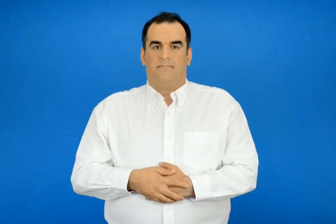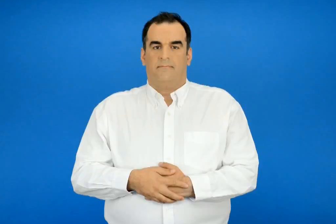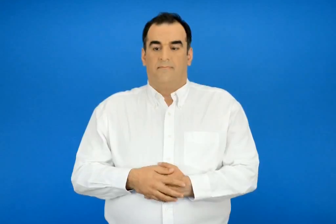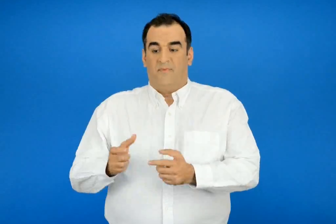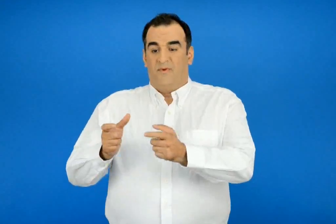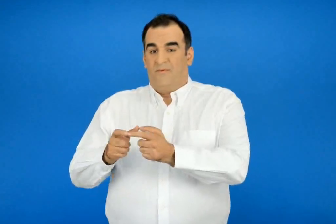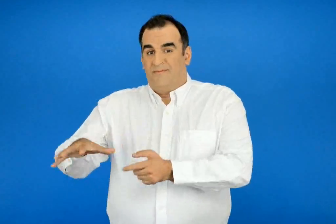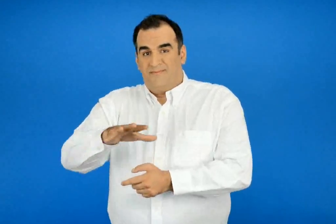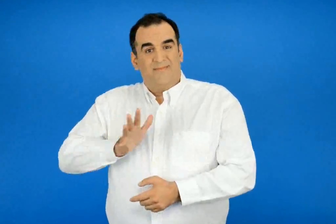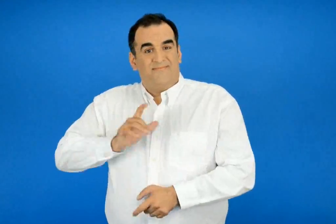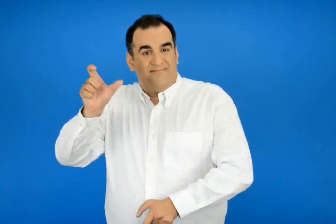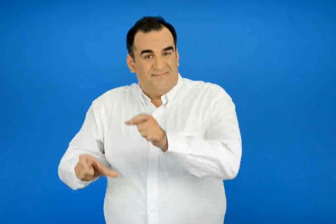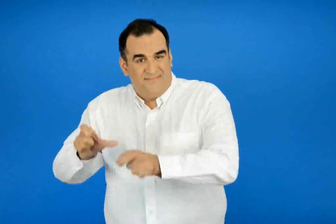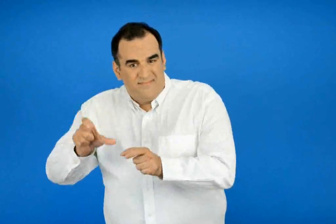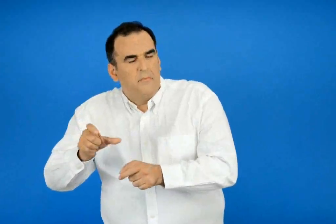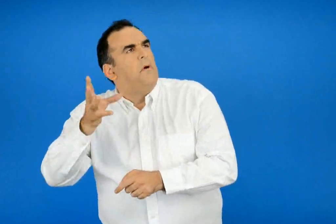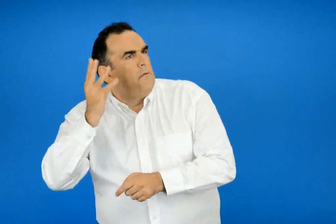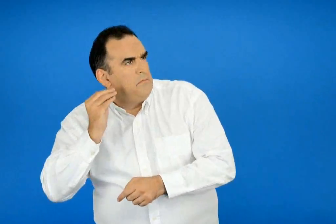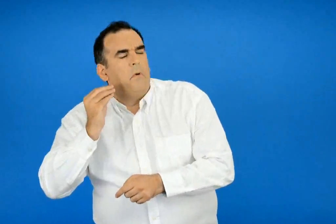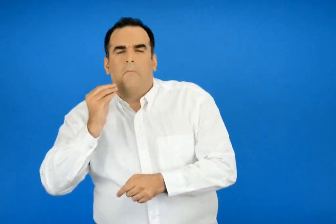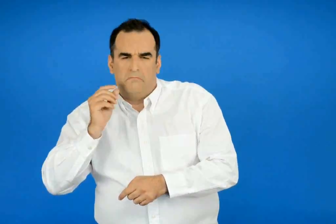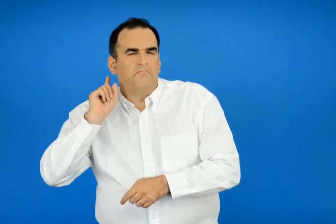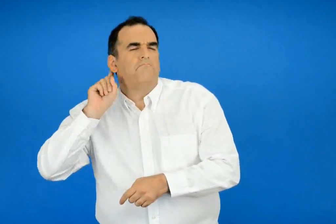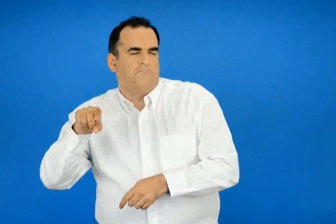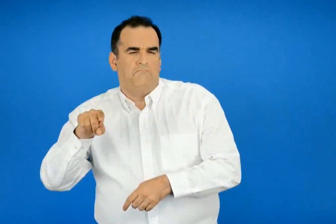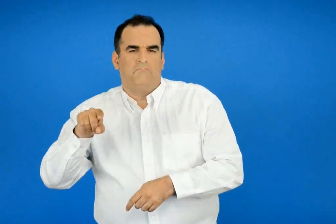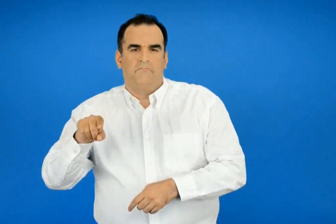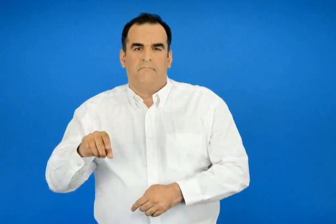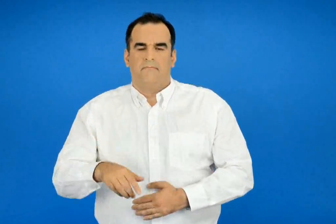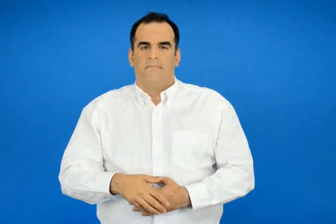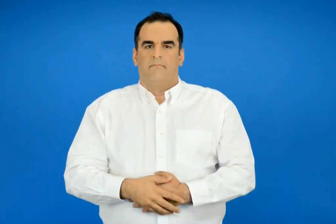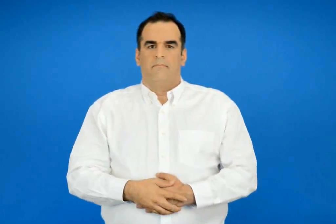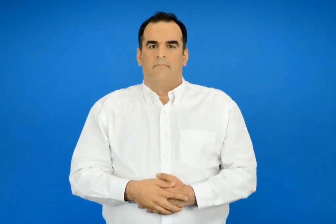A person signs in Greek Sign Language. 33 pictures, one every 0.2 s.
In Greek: αλλά αυτή τη φορά οι χωριανοί δεν έδωσαν σημασία
